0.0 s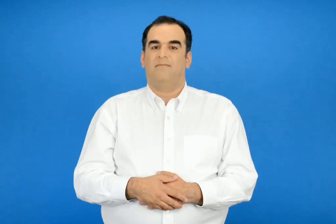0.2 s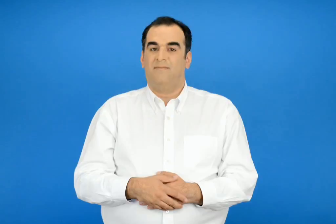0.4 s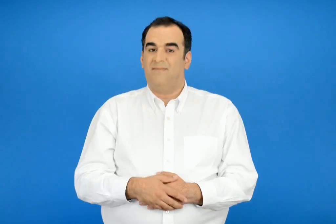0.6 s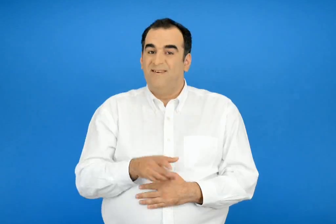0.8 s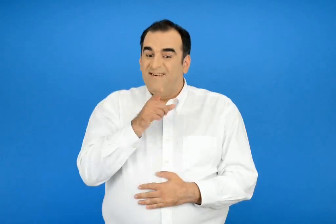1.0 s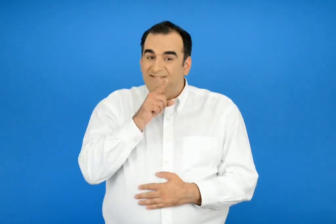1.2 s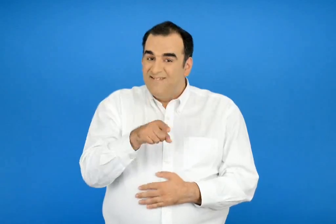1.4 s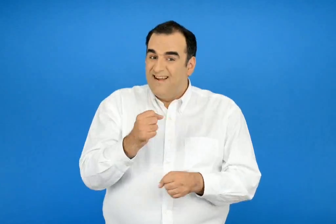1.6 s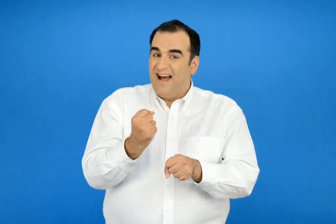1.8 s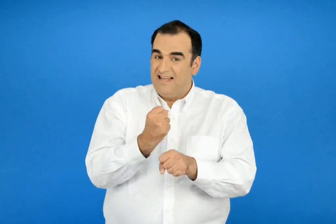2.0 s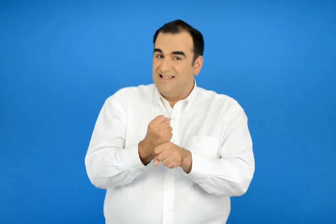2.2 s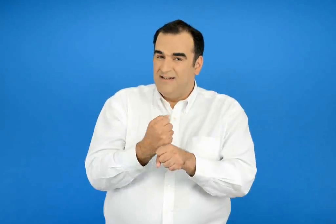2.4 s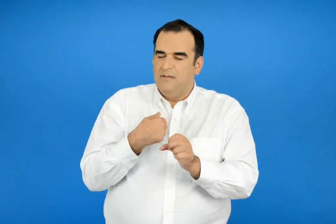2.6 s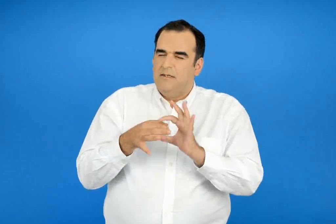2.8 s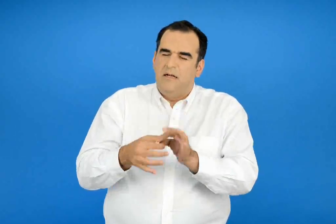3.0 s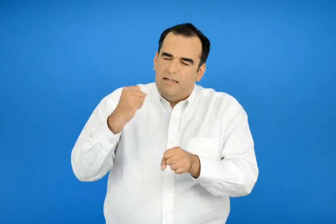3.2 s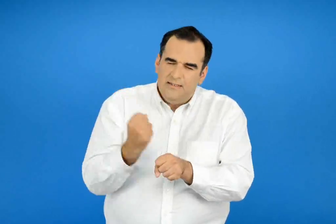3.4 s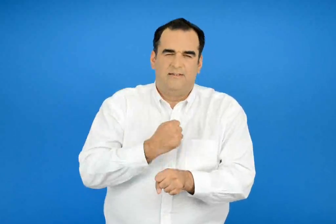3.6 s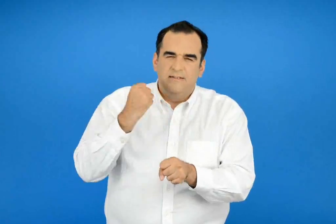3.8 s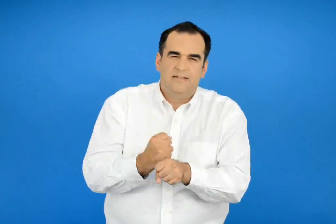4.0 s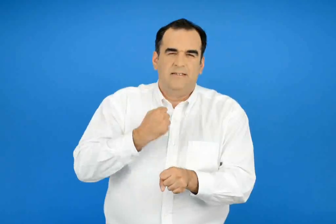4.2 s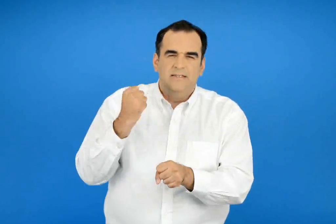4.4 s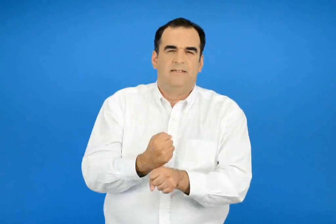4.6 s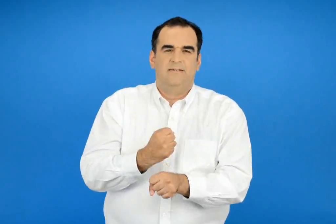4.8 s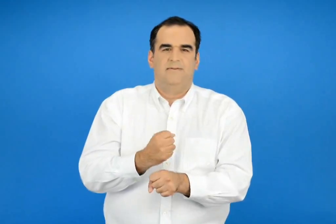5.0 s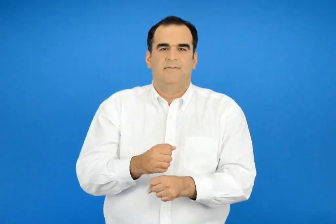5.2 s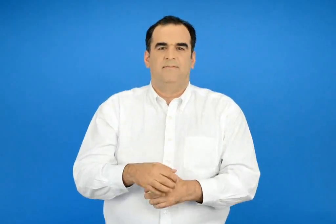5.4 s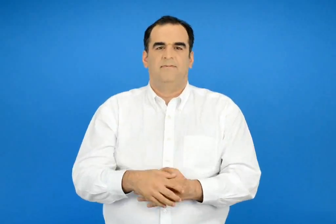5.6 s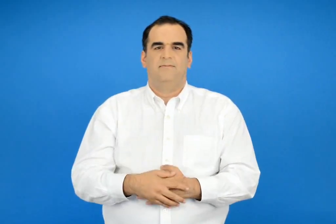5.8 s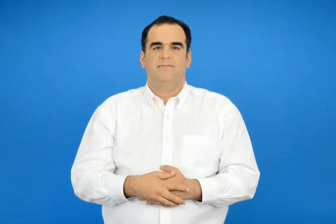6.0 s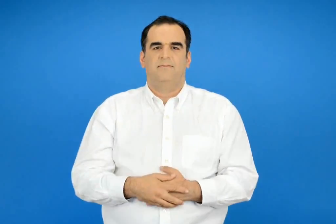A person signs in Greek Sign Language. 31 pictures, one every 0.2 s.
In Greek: έκανα συνέχεια αυτή την εργασία
